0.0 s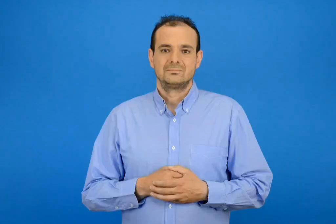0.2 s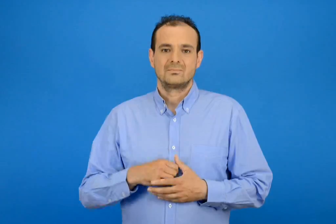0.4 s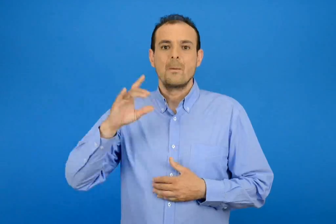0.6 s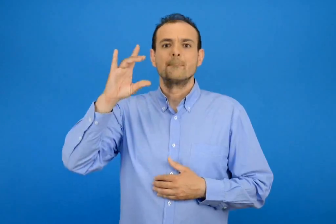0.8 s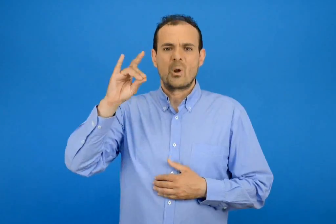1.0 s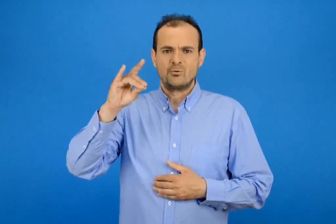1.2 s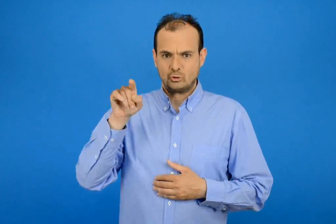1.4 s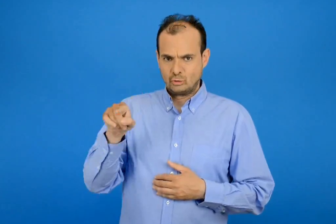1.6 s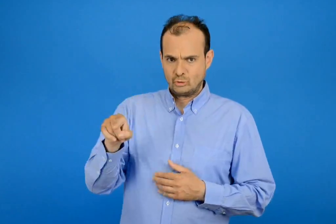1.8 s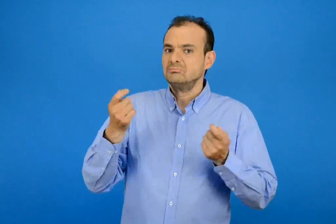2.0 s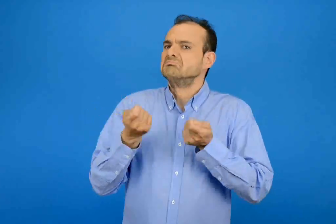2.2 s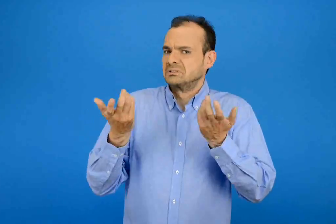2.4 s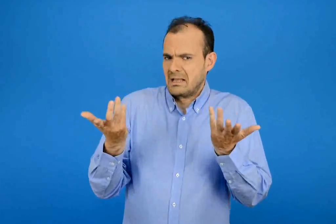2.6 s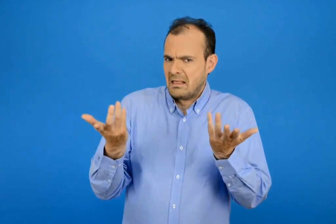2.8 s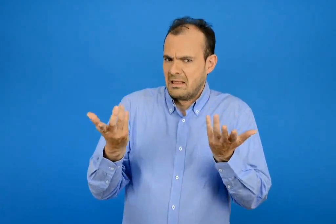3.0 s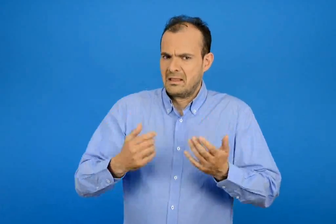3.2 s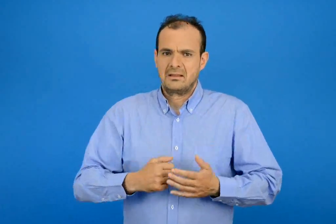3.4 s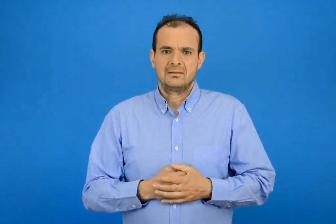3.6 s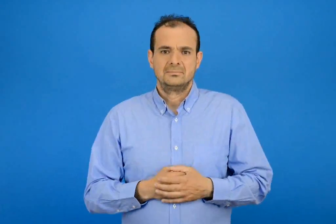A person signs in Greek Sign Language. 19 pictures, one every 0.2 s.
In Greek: τι έκανε ο μολυβιος ;
